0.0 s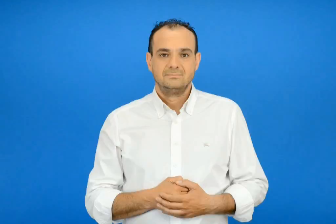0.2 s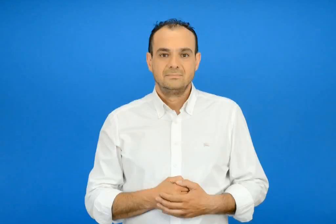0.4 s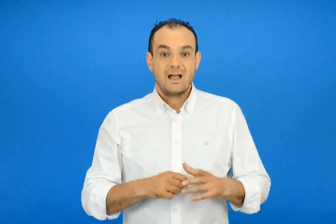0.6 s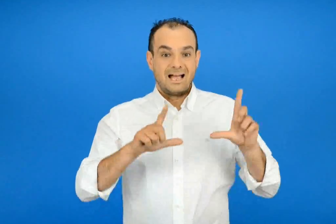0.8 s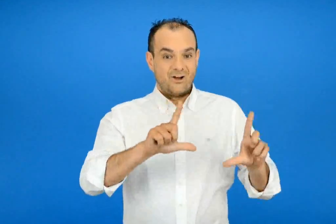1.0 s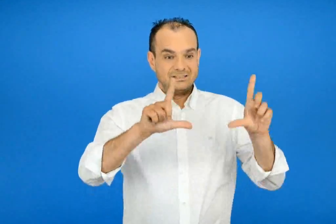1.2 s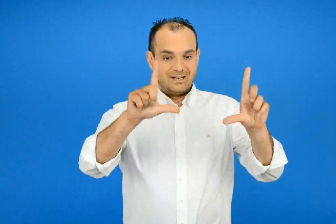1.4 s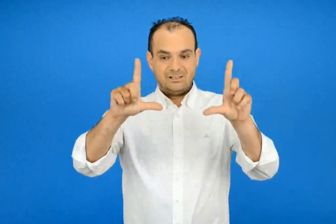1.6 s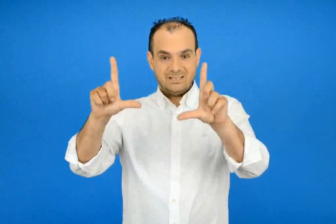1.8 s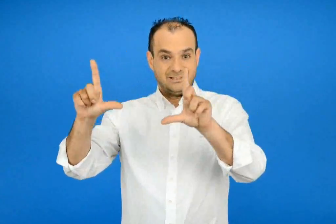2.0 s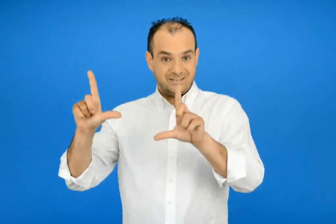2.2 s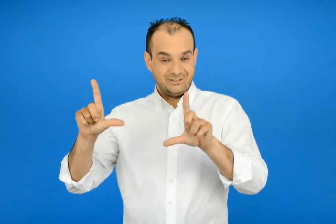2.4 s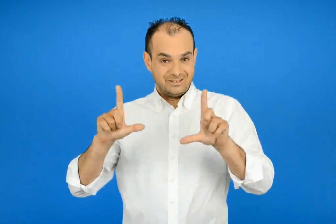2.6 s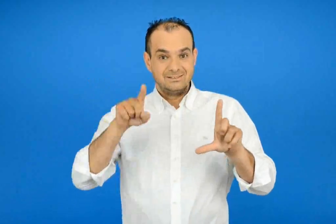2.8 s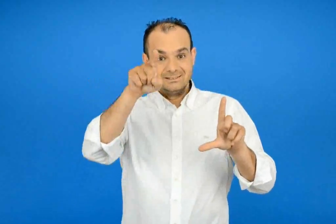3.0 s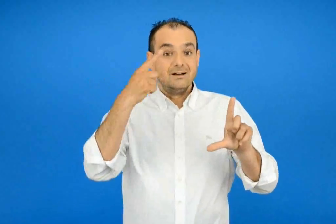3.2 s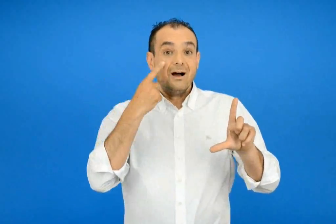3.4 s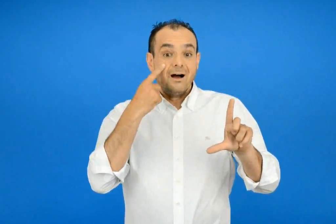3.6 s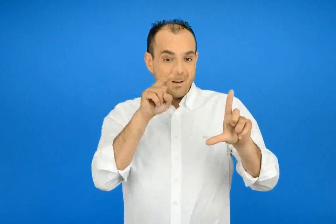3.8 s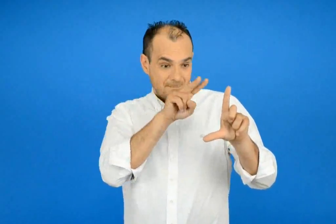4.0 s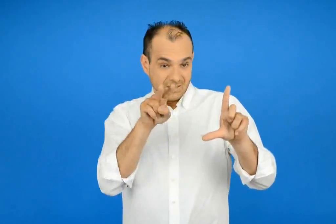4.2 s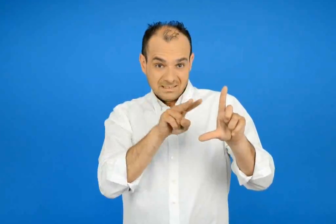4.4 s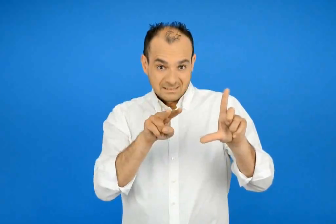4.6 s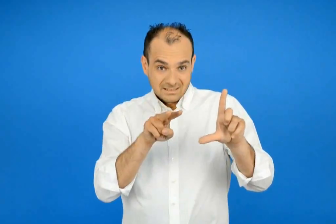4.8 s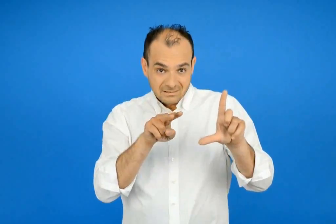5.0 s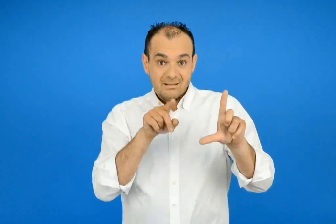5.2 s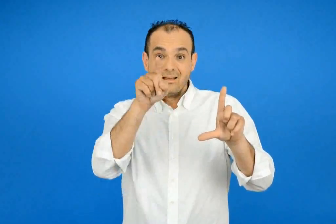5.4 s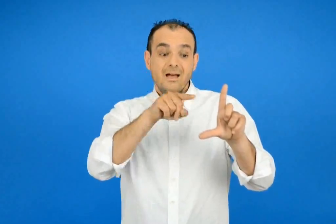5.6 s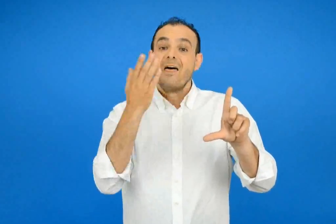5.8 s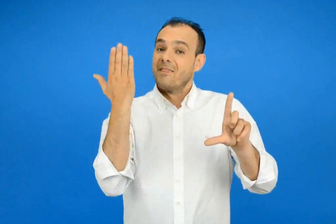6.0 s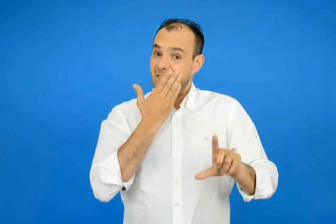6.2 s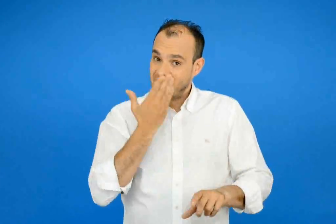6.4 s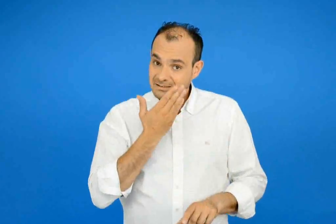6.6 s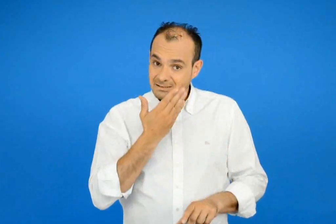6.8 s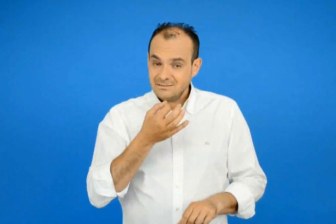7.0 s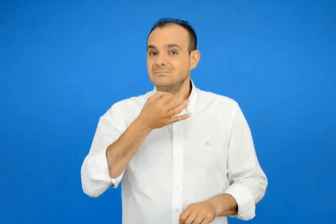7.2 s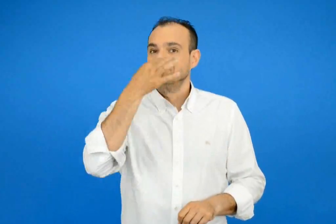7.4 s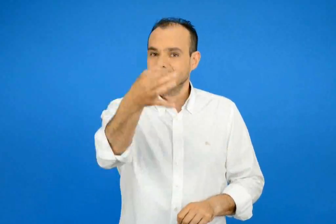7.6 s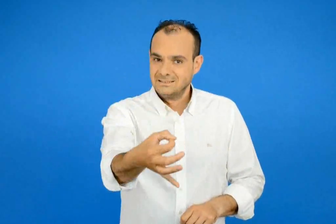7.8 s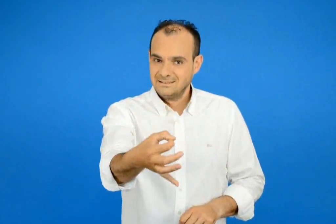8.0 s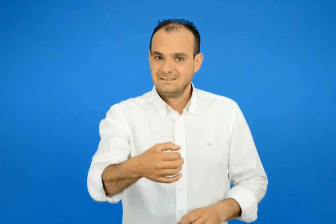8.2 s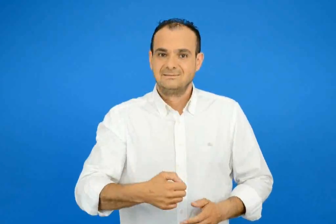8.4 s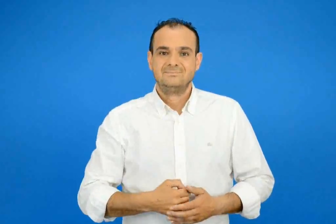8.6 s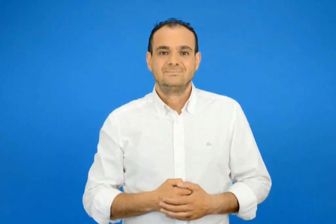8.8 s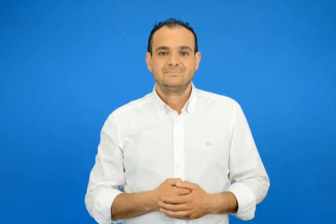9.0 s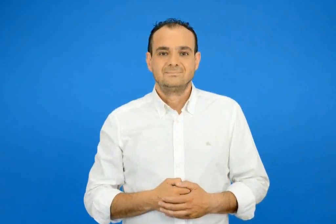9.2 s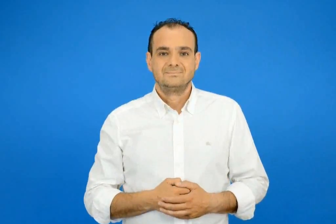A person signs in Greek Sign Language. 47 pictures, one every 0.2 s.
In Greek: παρατήρησε τις εικόνες διάβασε και πες
